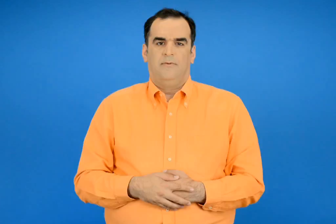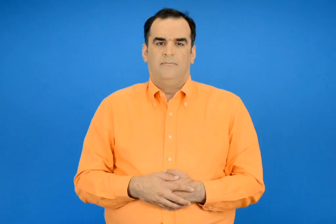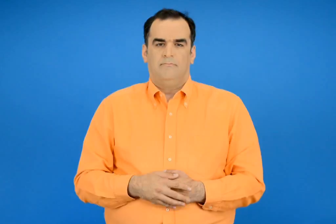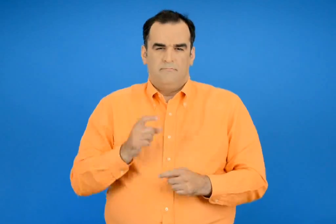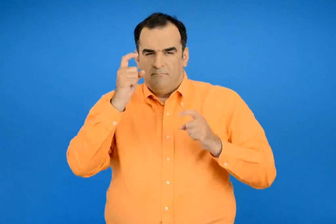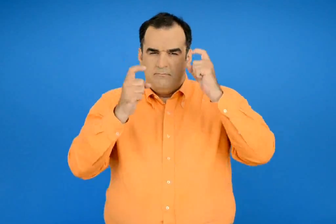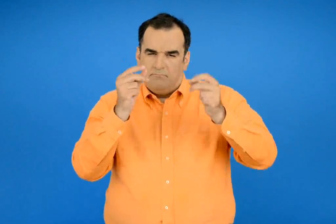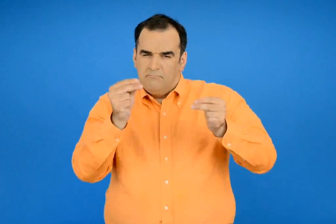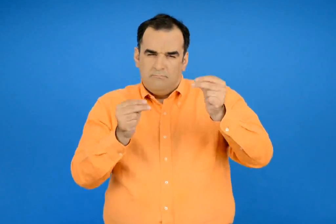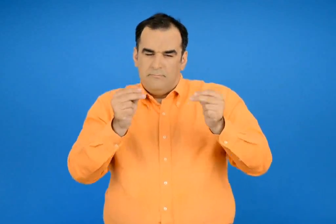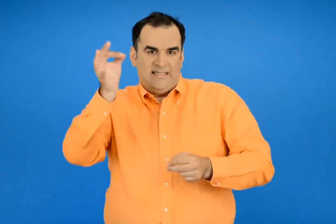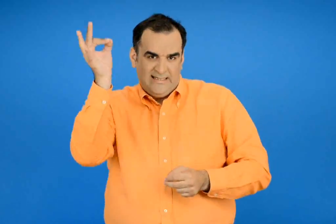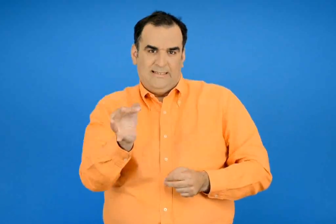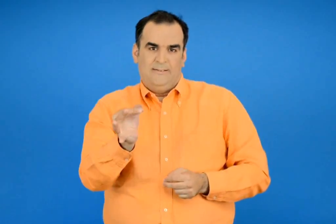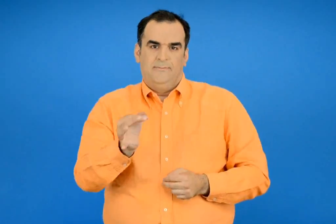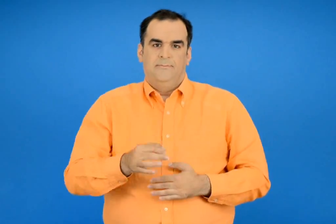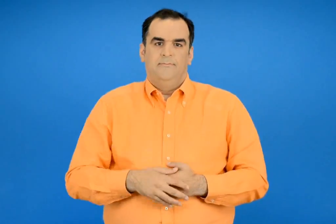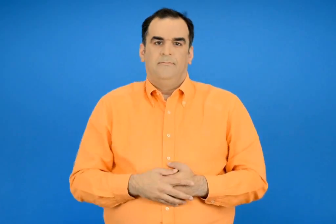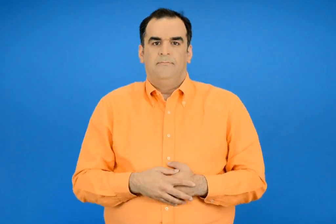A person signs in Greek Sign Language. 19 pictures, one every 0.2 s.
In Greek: υπολογίζω με ακρίβεια
